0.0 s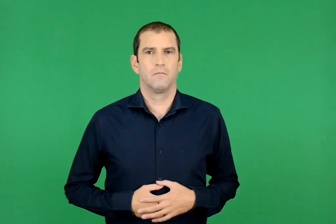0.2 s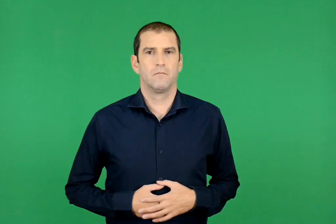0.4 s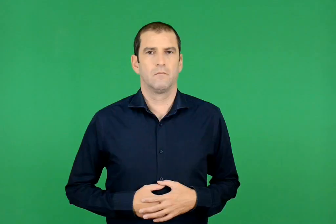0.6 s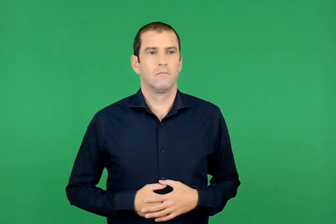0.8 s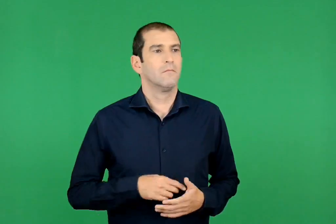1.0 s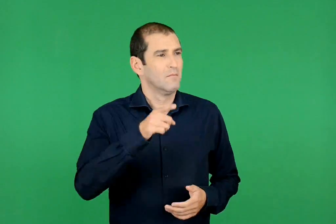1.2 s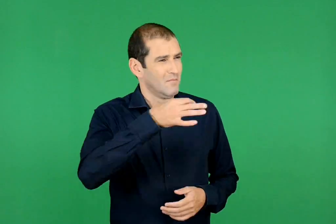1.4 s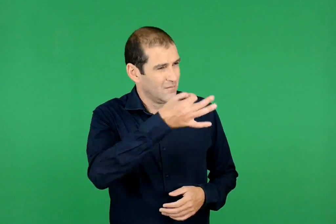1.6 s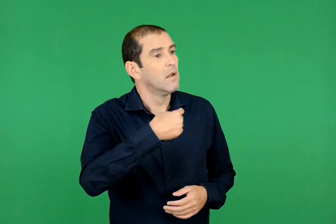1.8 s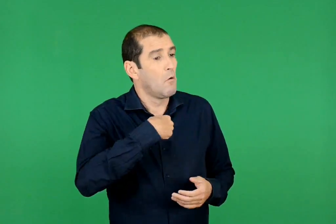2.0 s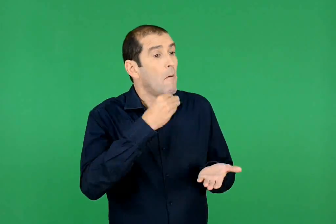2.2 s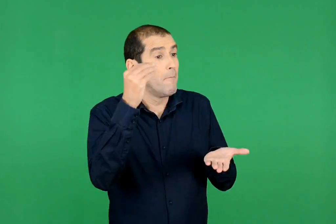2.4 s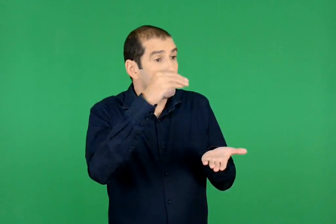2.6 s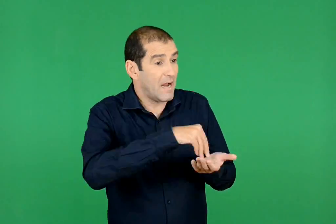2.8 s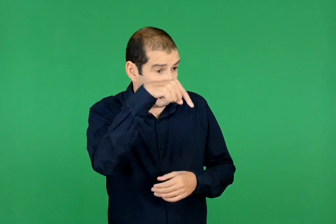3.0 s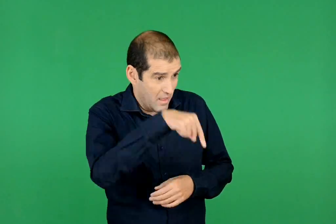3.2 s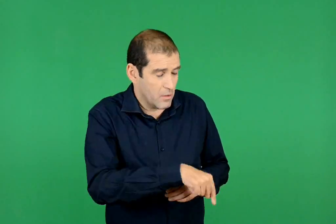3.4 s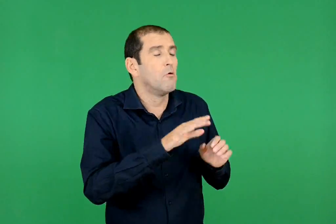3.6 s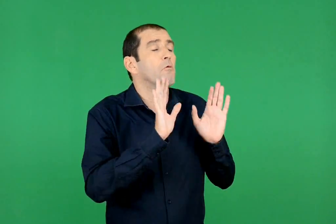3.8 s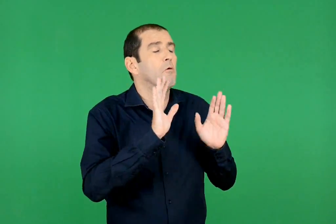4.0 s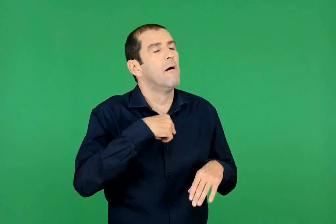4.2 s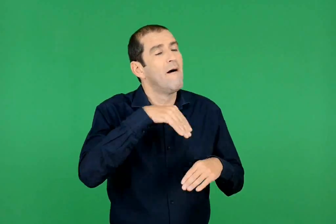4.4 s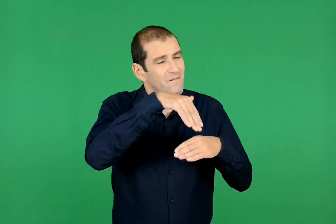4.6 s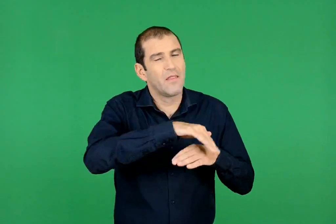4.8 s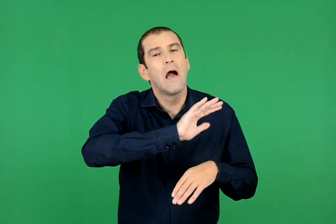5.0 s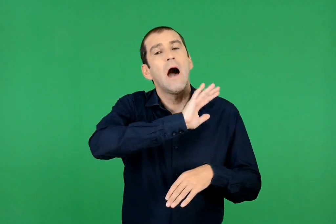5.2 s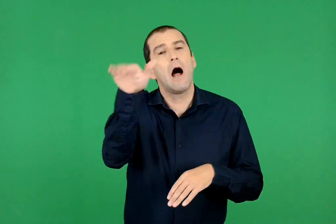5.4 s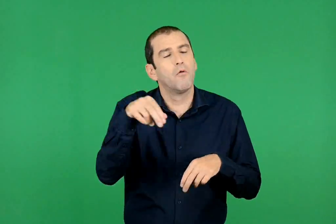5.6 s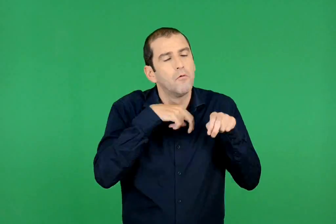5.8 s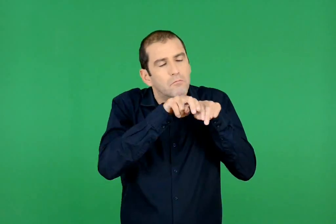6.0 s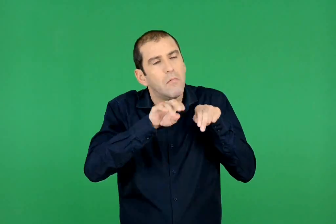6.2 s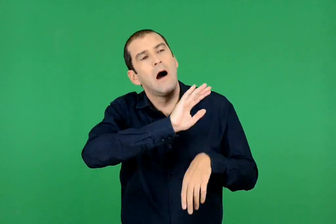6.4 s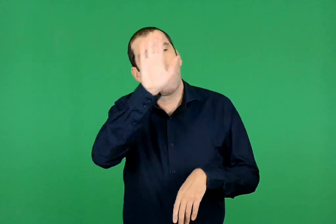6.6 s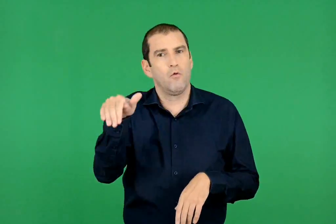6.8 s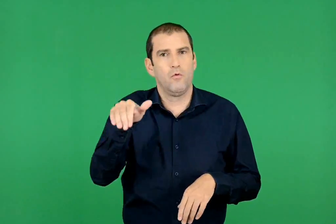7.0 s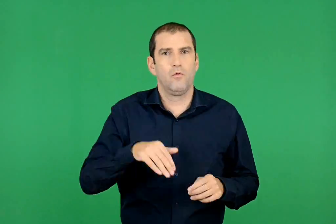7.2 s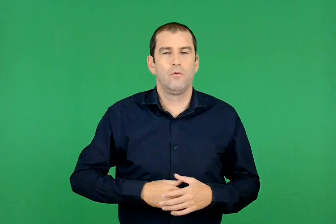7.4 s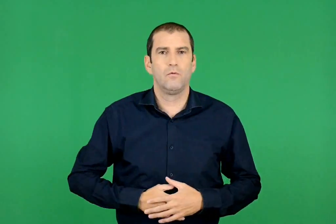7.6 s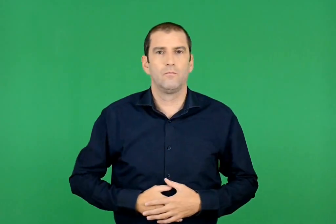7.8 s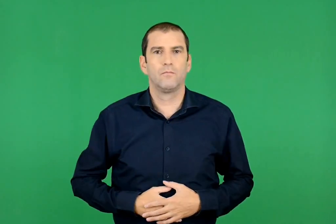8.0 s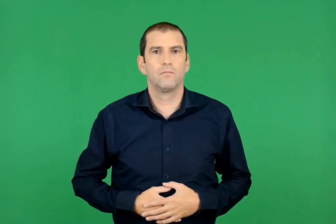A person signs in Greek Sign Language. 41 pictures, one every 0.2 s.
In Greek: δεν ξαναπατώ εγώ εδώ πέρα... θα πάω αλλού να κουρνιάσω
